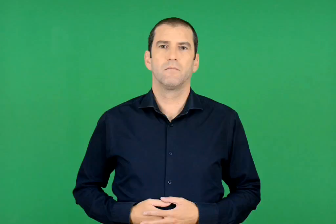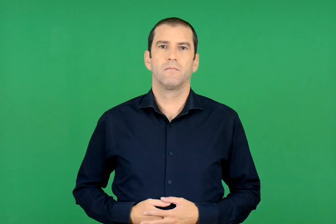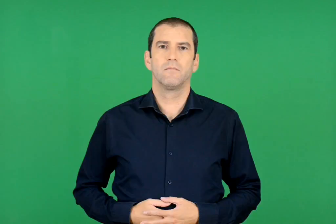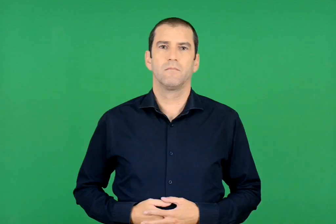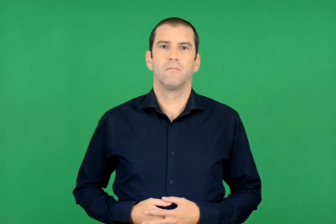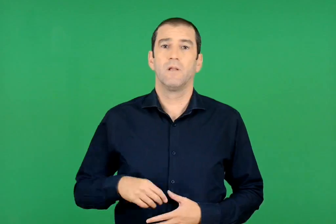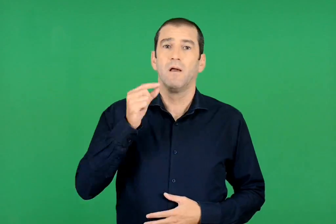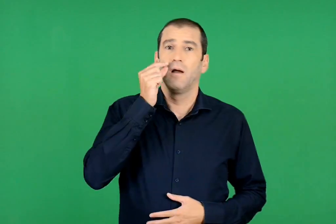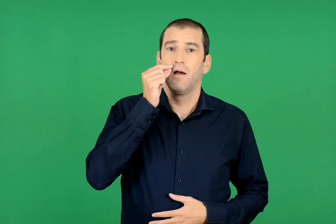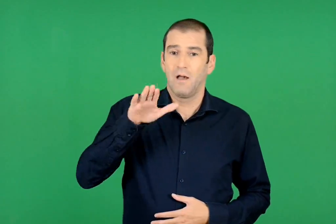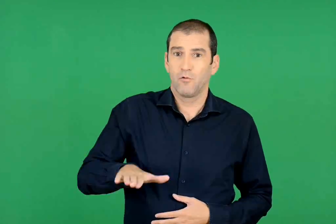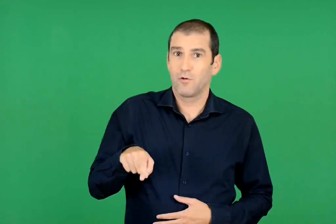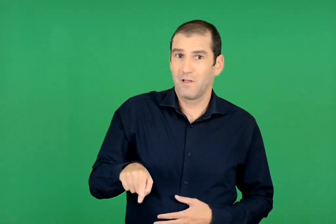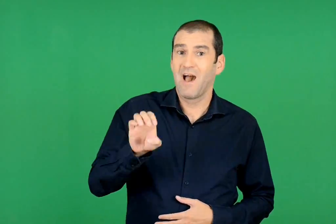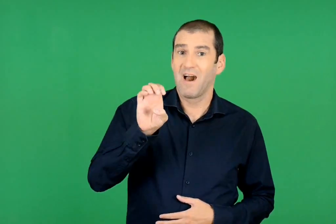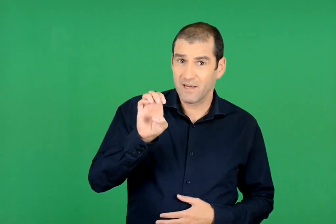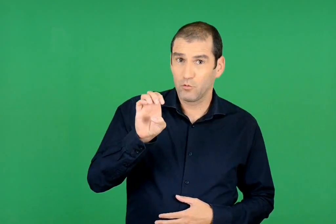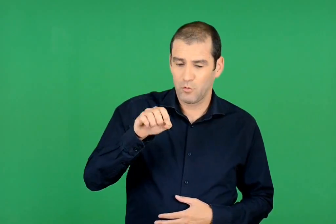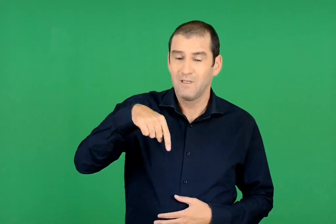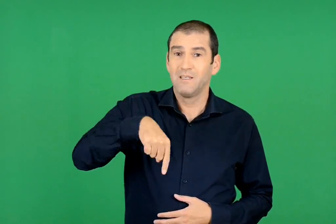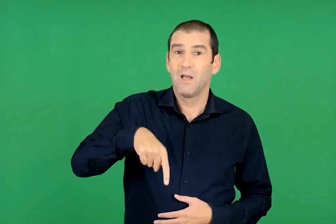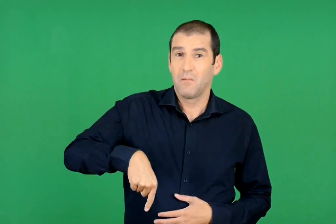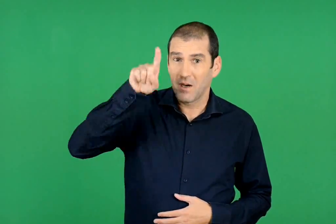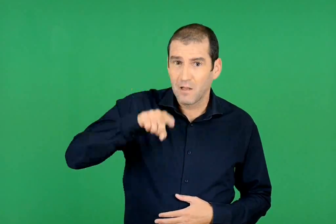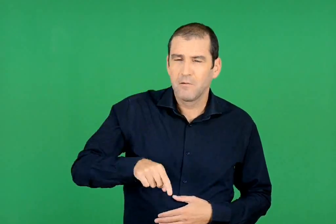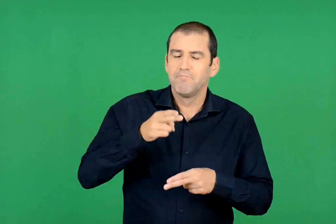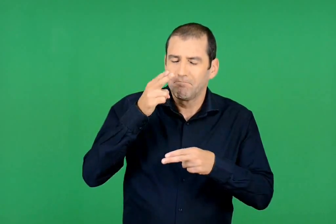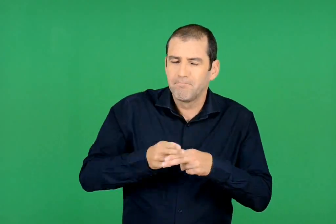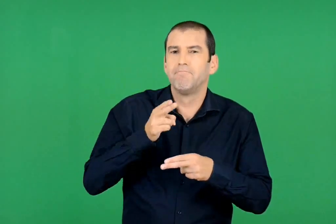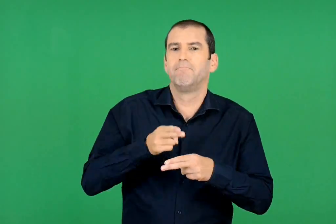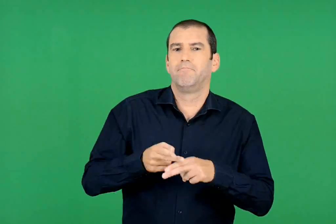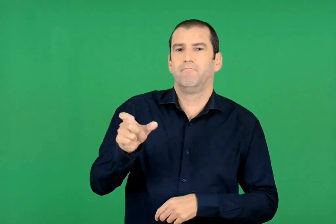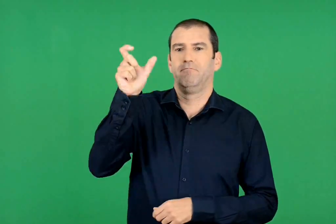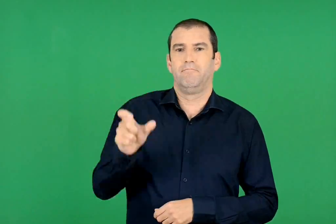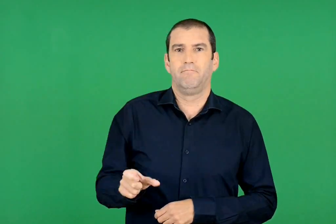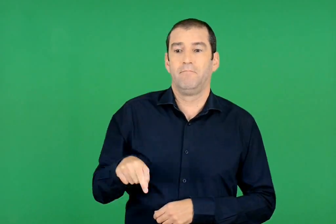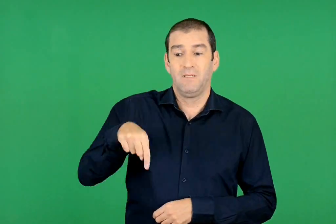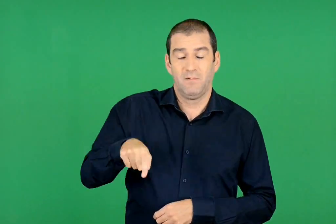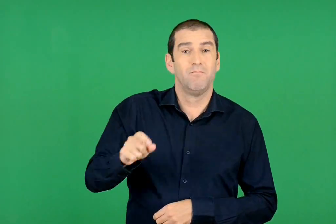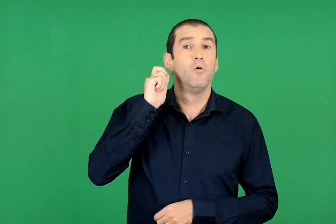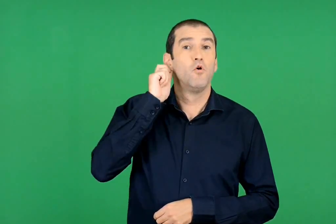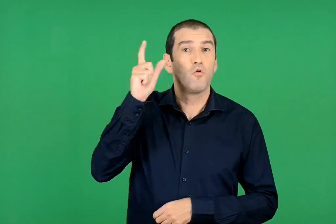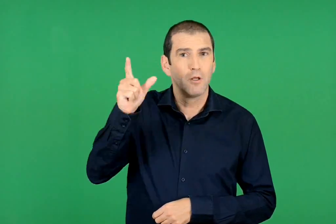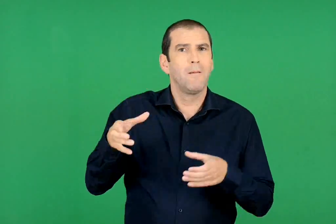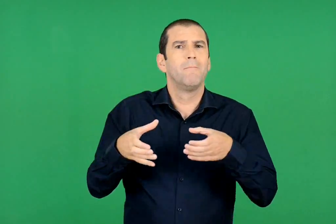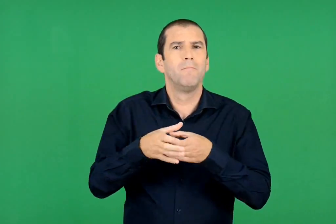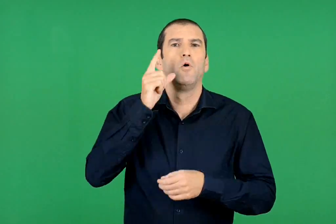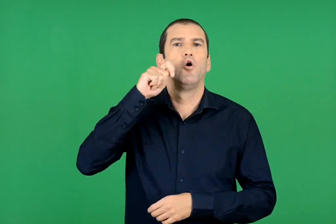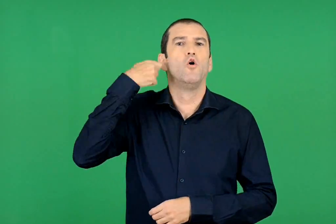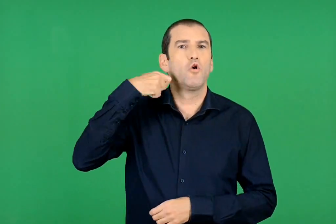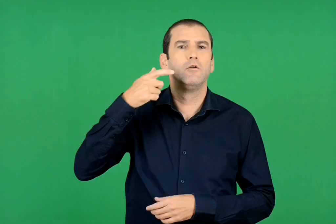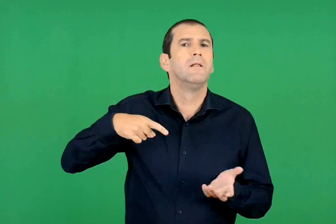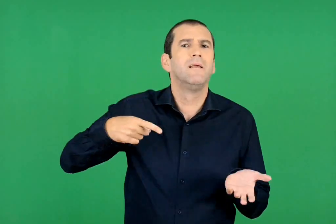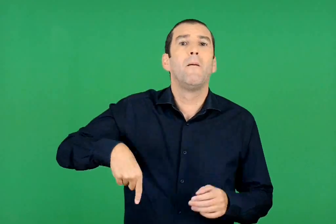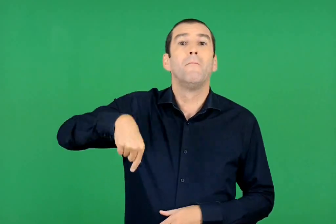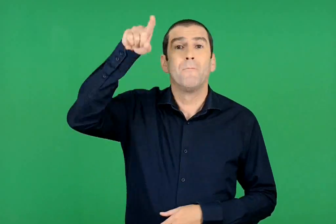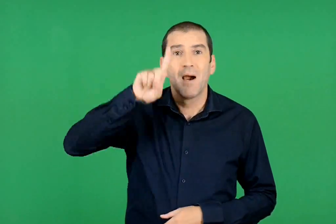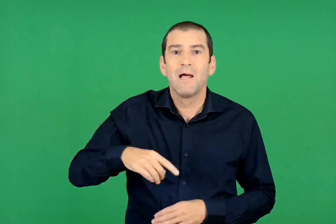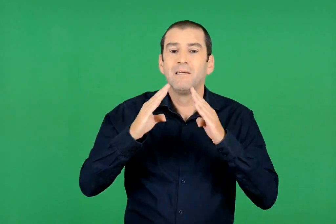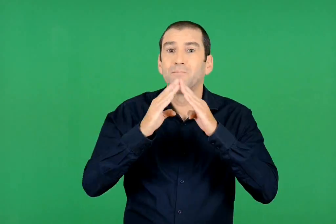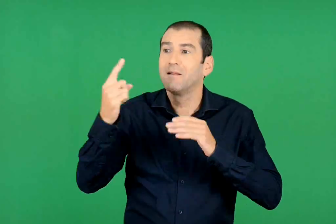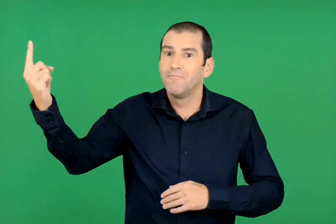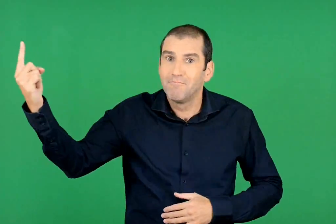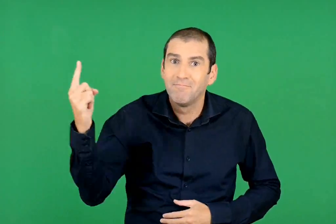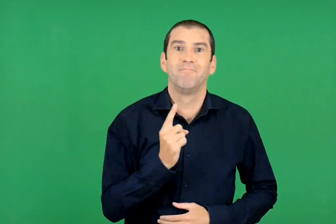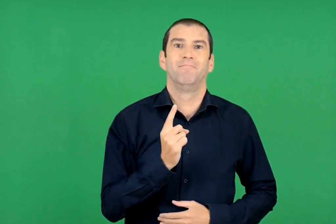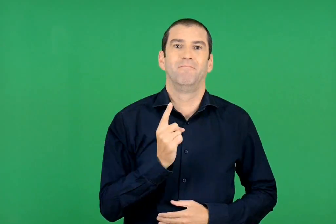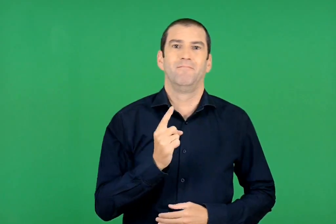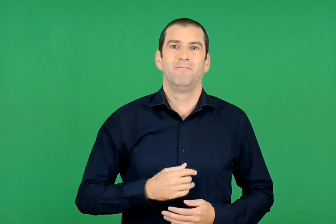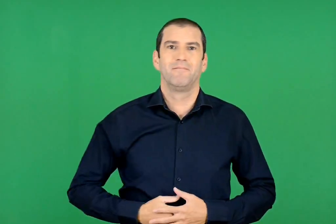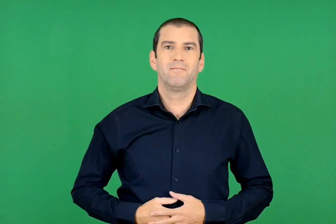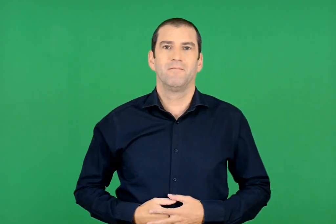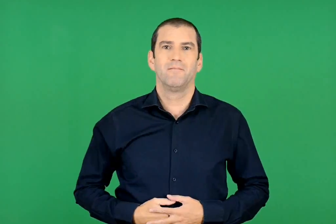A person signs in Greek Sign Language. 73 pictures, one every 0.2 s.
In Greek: η σημερινή ημέρα είναι πολύ σημαντική για τον ερνέστο θα γιορτάσει µαζί µε τους γονείς του την ημέρα που ήρθε στο σπιτι
